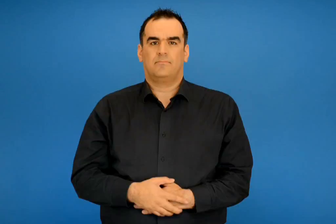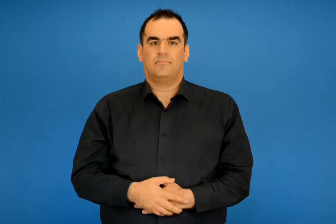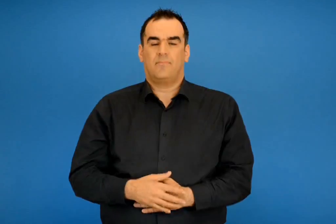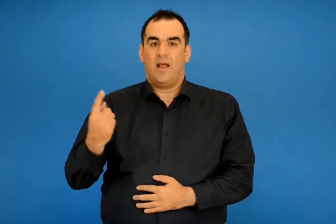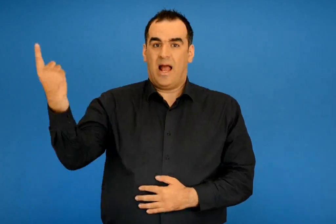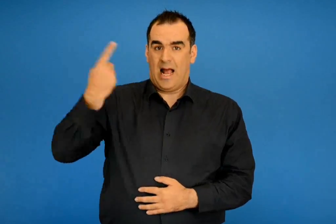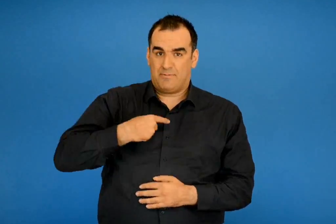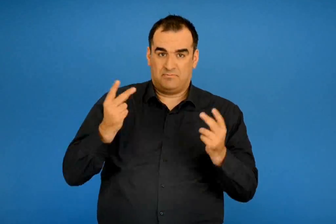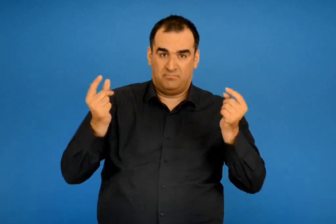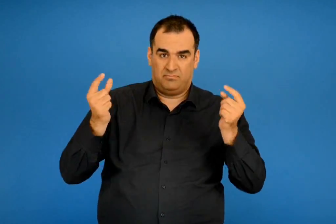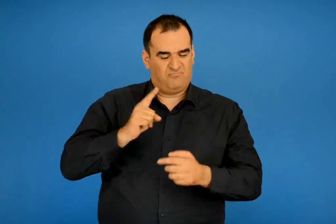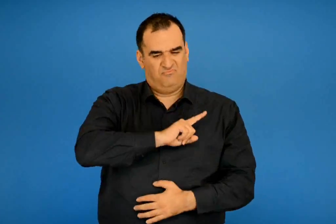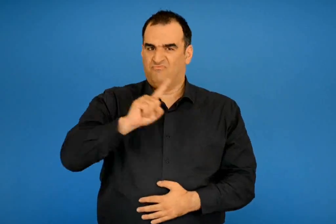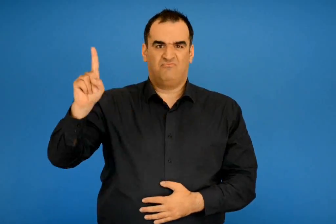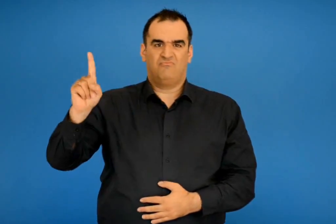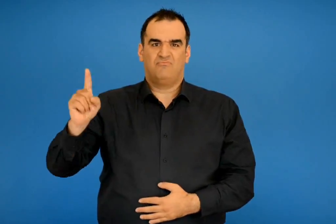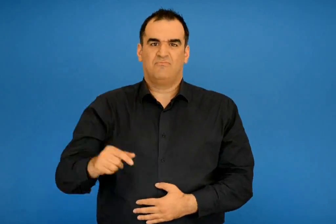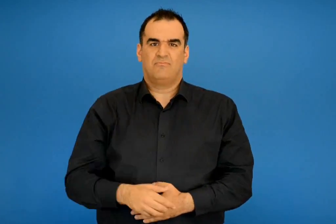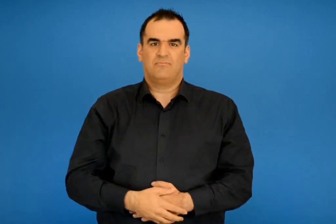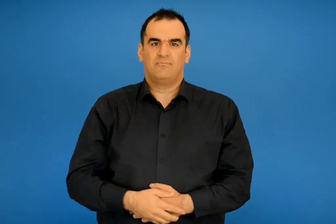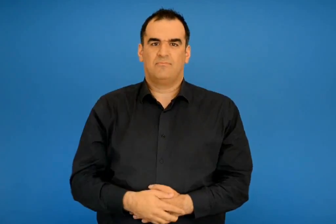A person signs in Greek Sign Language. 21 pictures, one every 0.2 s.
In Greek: δε χορεύω με το ζόρι
